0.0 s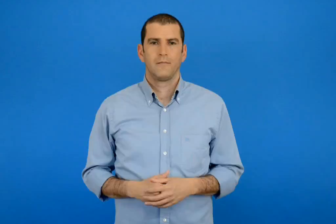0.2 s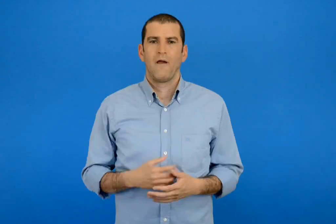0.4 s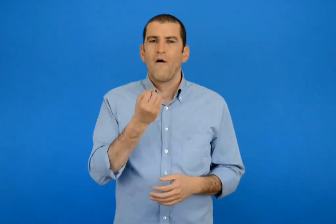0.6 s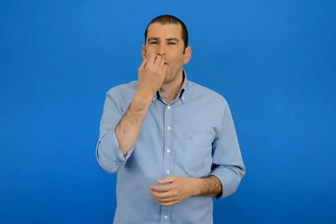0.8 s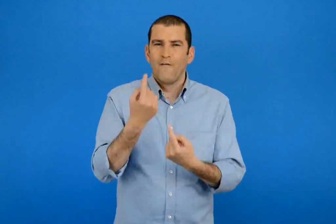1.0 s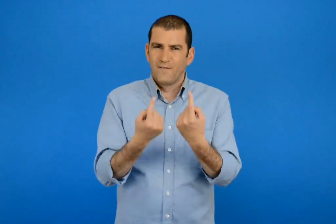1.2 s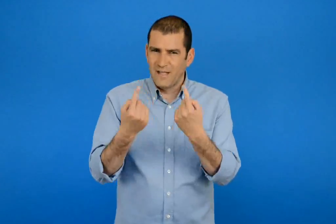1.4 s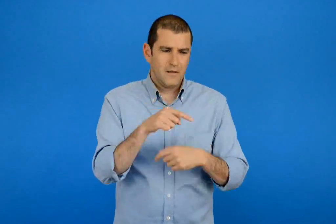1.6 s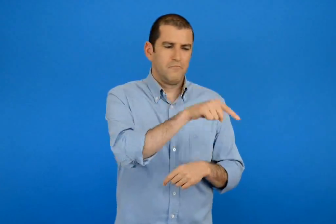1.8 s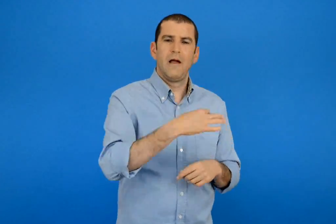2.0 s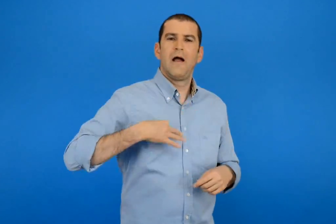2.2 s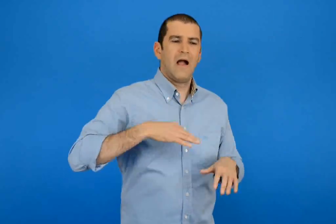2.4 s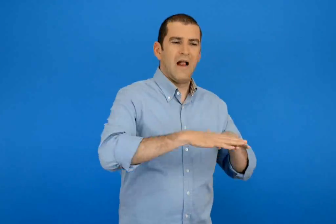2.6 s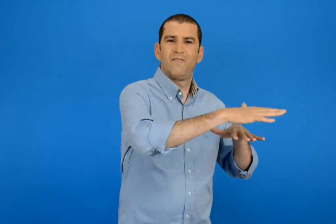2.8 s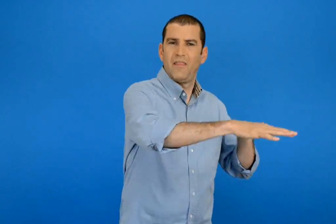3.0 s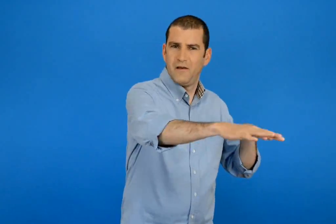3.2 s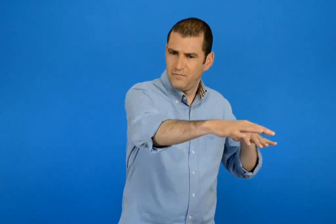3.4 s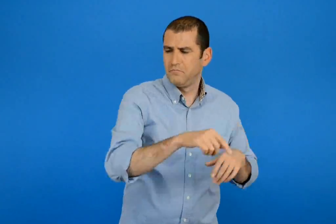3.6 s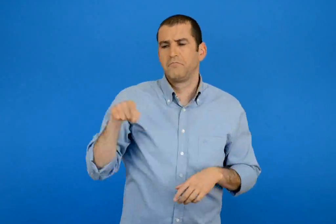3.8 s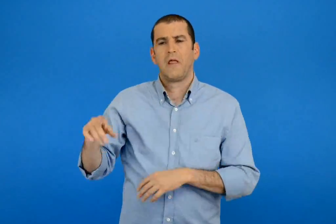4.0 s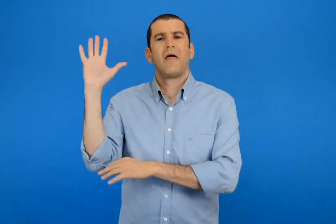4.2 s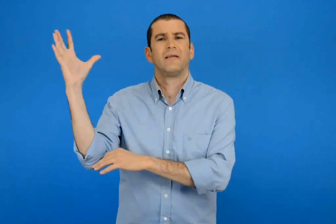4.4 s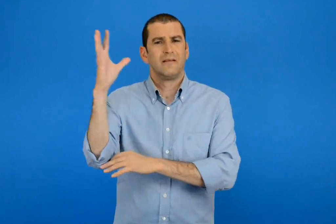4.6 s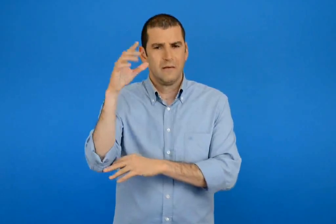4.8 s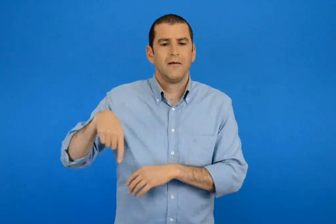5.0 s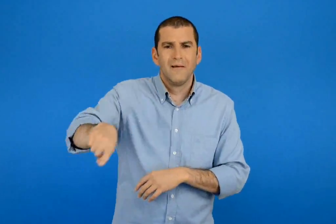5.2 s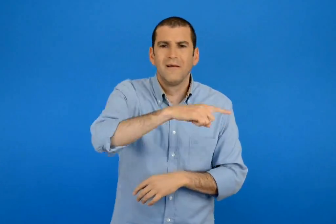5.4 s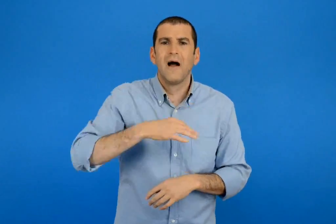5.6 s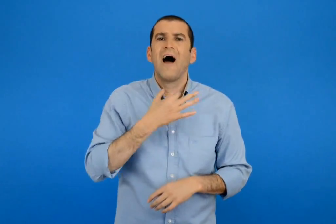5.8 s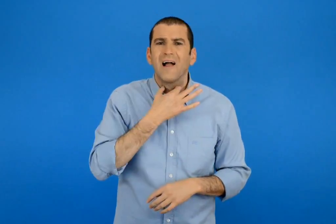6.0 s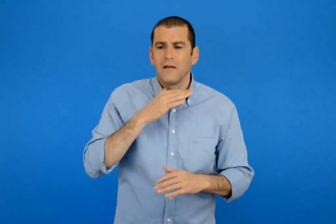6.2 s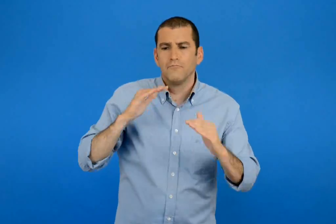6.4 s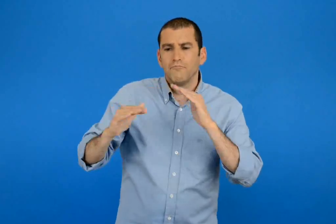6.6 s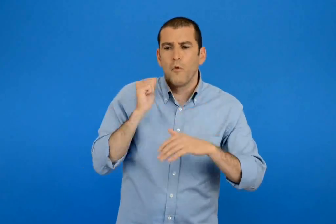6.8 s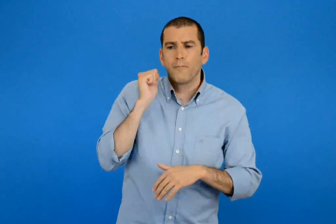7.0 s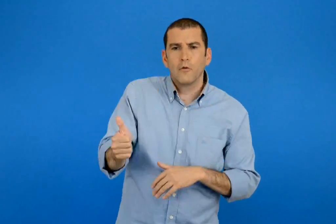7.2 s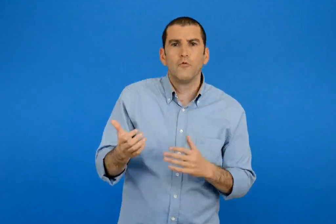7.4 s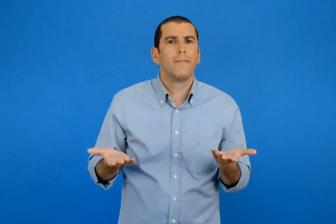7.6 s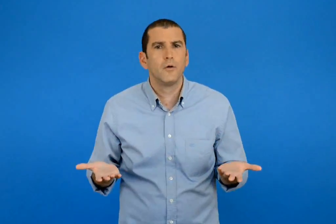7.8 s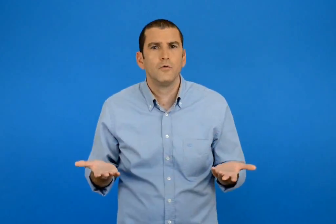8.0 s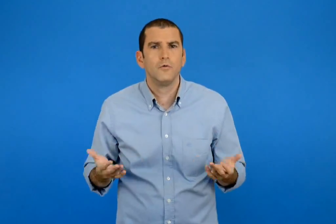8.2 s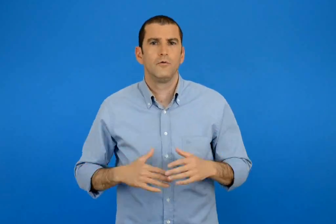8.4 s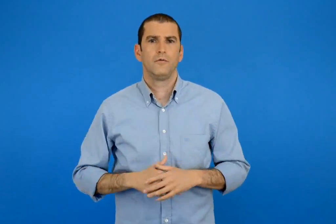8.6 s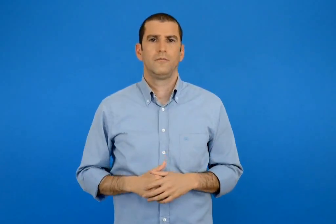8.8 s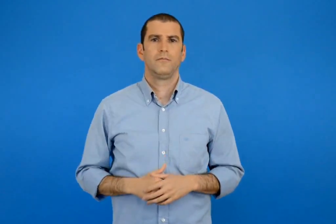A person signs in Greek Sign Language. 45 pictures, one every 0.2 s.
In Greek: πως καλύπτουν τις ανάγκες τους τα φυτά στα λιβάδια και στα δάση ;
